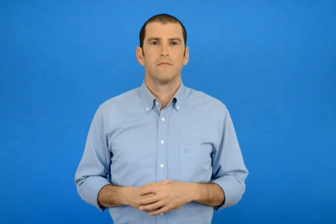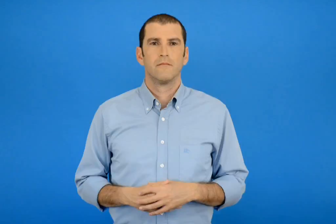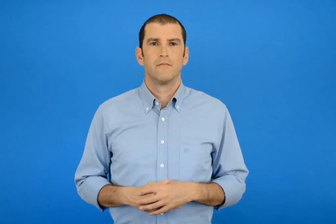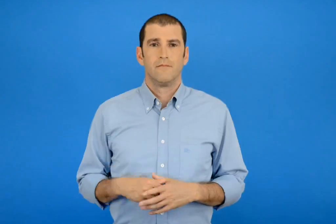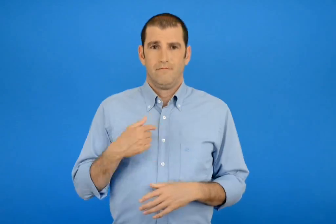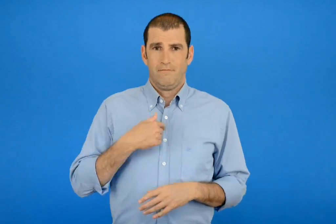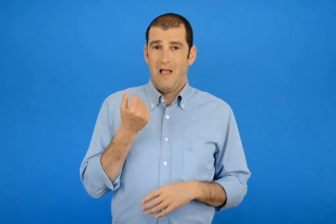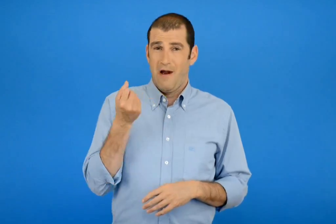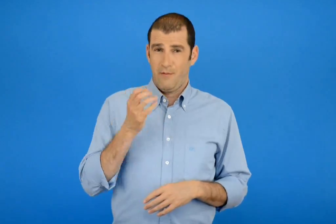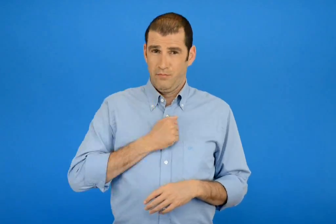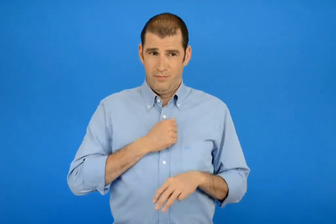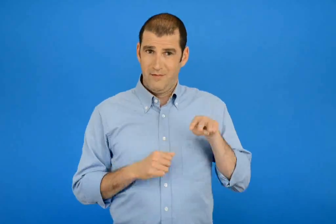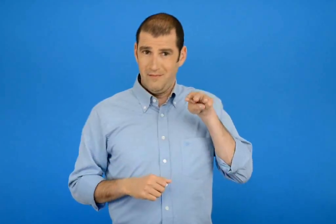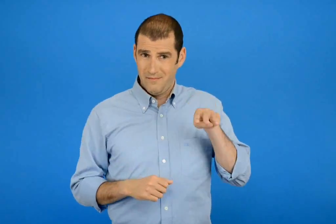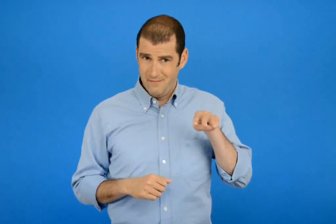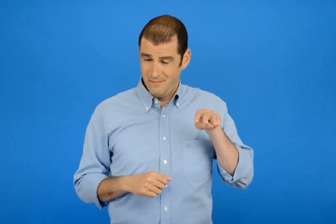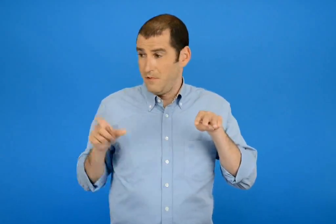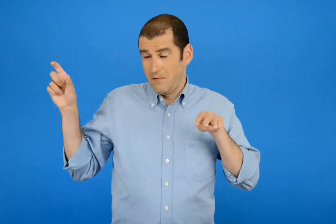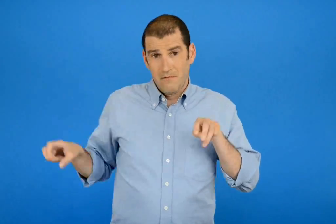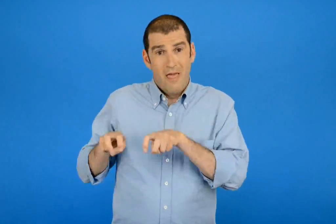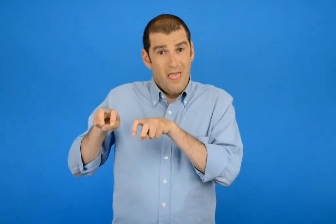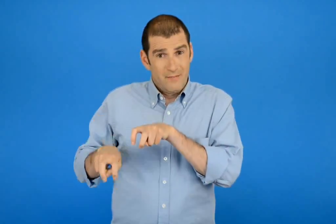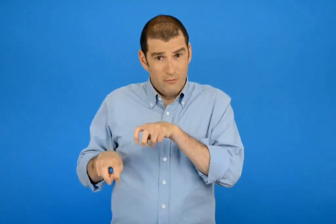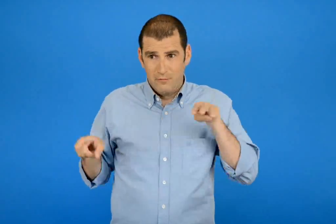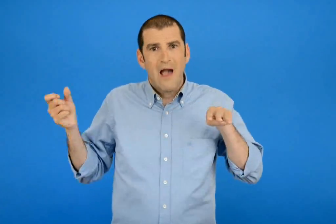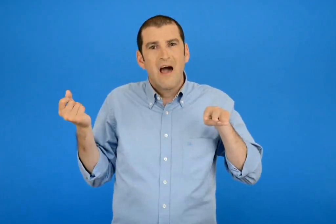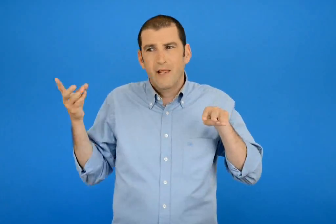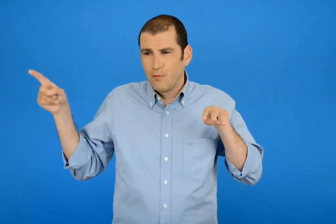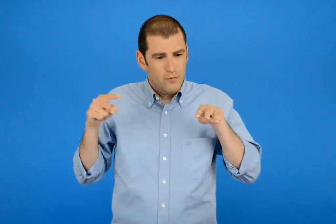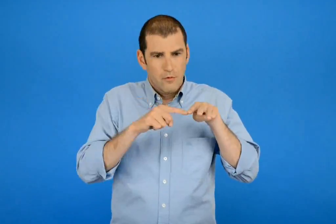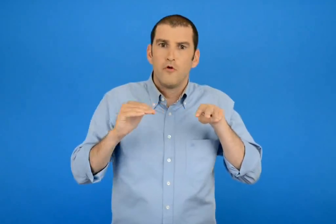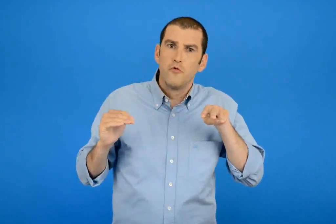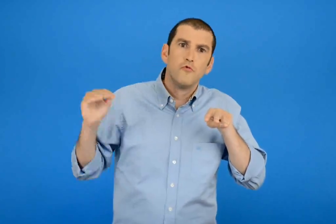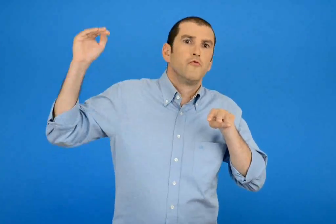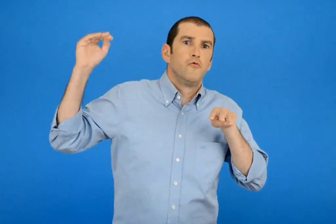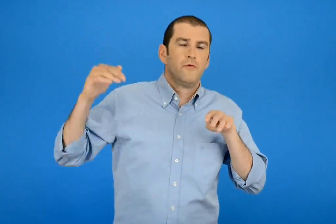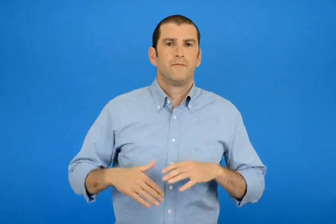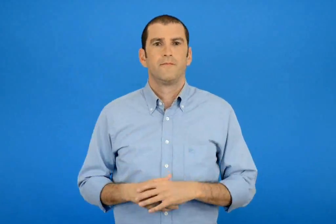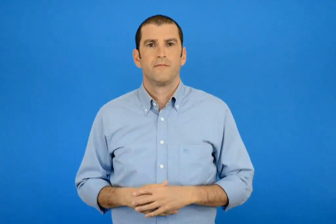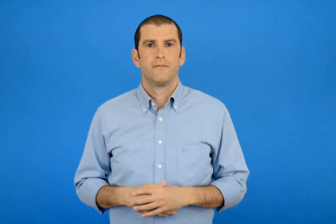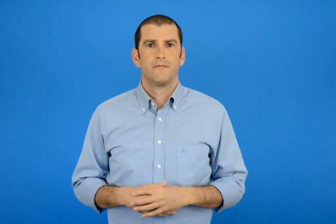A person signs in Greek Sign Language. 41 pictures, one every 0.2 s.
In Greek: ο διπλανός μου φτιάχνει έναν αριθμό μεγαλύτερο από τους δικούς μου αριθμούς
